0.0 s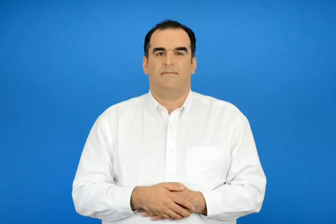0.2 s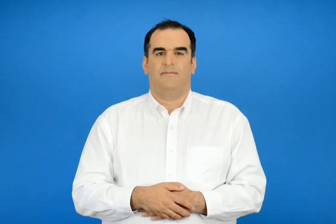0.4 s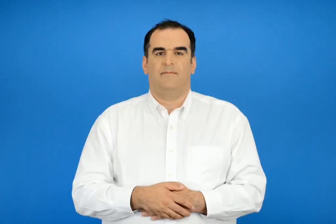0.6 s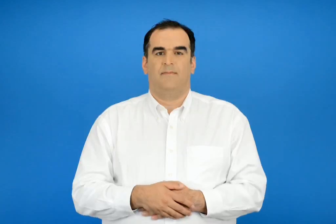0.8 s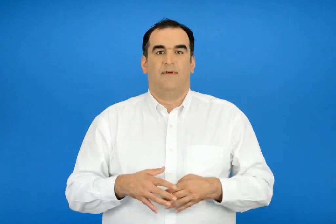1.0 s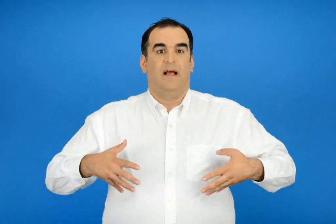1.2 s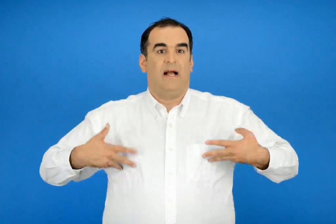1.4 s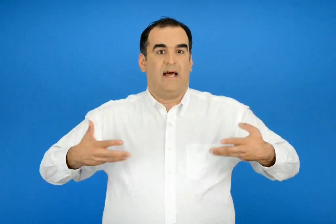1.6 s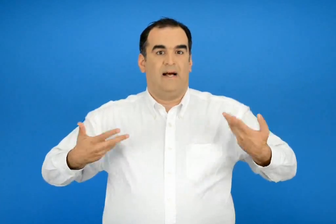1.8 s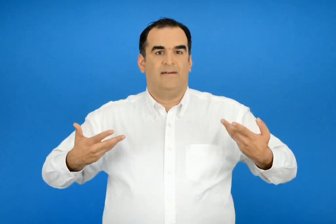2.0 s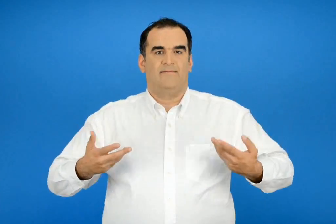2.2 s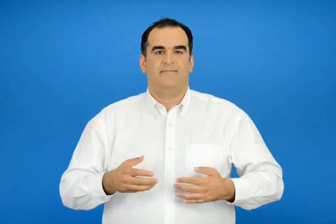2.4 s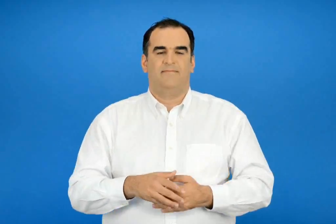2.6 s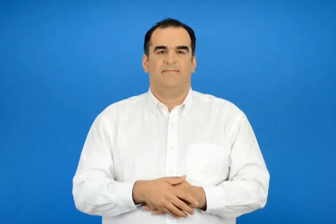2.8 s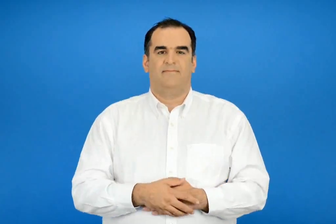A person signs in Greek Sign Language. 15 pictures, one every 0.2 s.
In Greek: χαρά
